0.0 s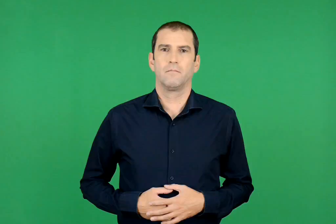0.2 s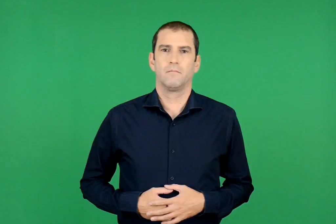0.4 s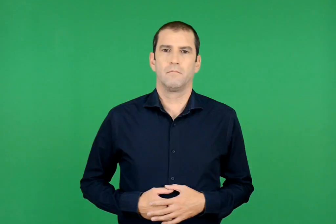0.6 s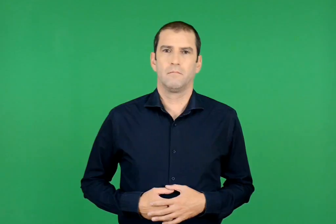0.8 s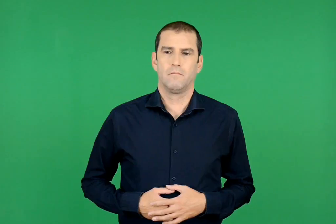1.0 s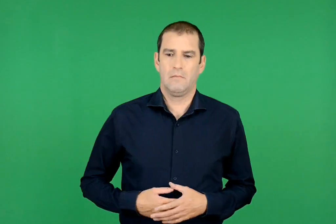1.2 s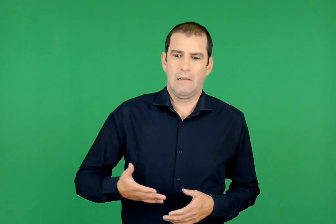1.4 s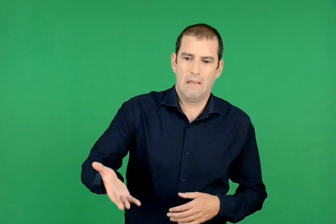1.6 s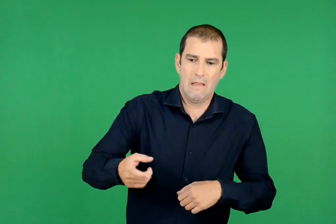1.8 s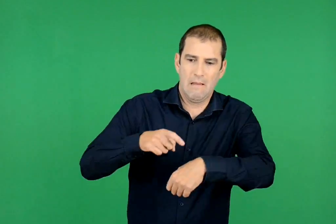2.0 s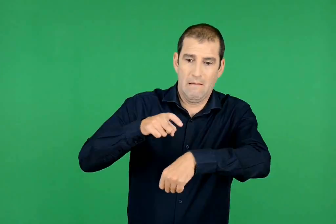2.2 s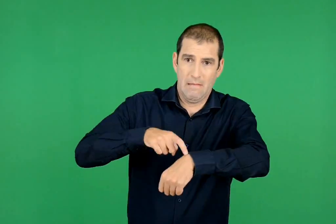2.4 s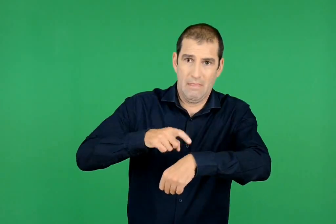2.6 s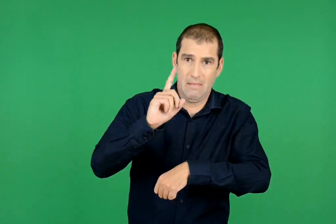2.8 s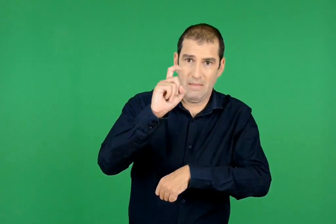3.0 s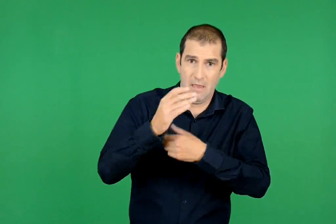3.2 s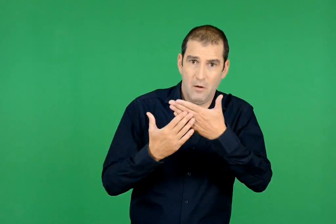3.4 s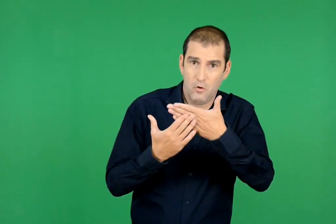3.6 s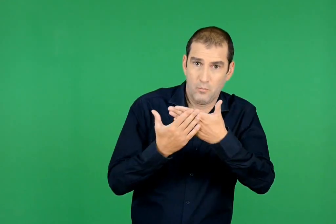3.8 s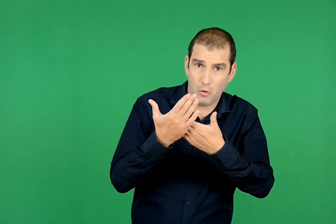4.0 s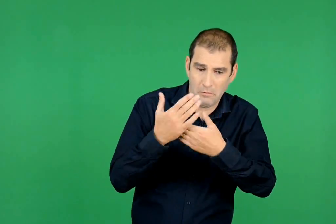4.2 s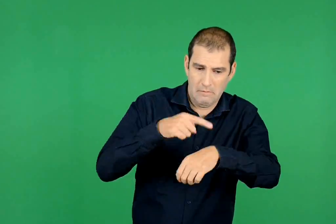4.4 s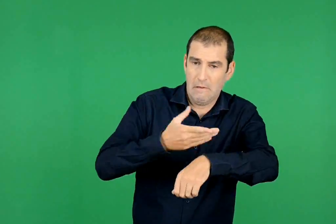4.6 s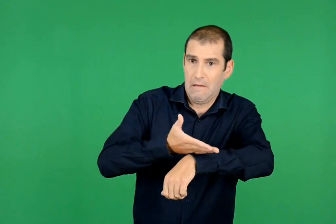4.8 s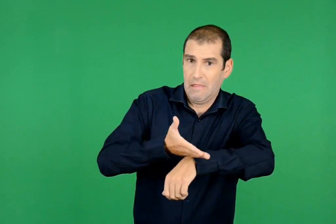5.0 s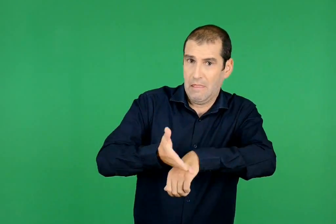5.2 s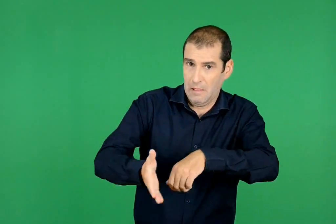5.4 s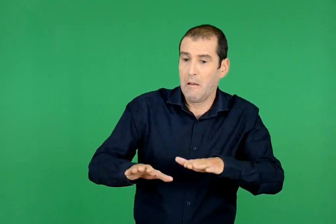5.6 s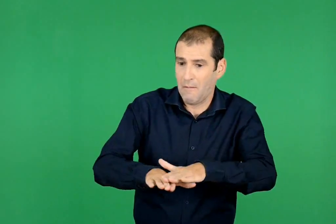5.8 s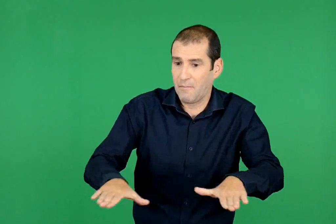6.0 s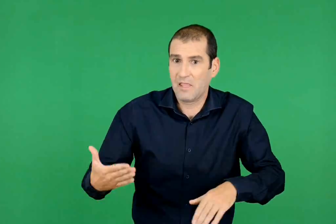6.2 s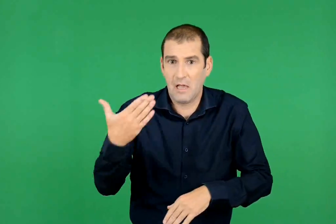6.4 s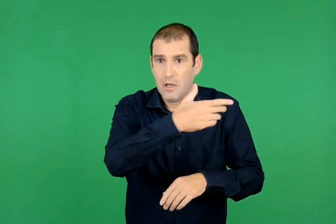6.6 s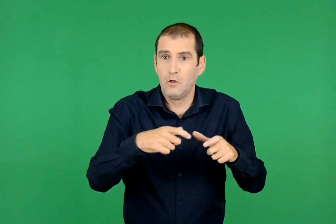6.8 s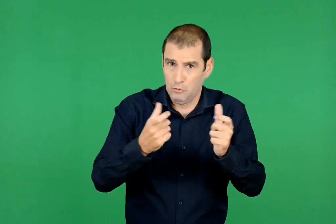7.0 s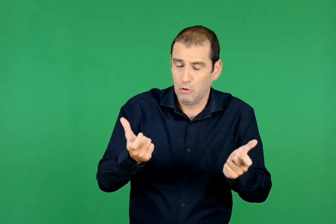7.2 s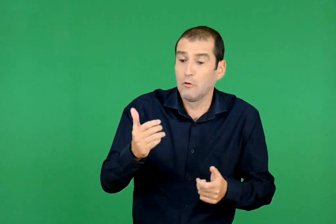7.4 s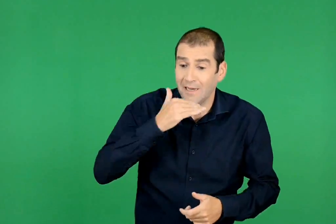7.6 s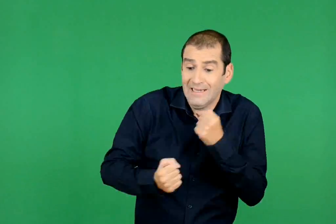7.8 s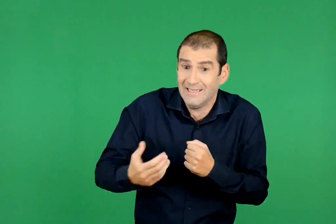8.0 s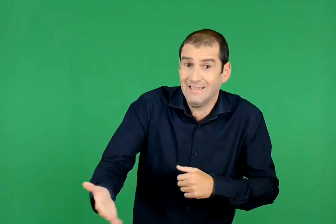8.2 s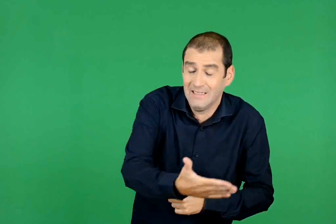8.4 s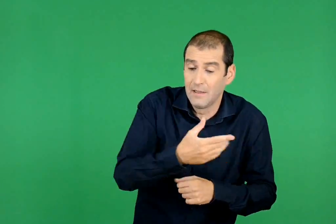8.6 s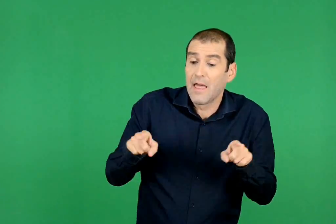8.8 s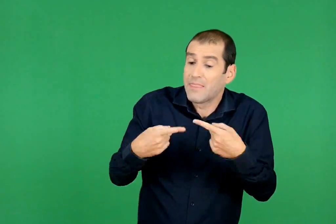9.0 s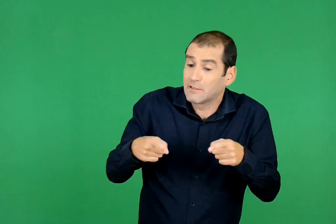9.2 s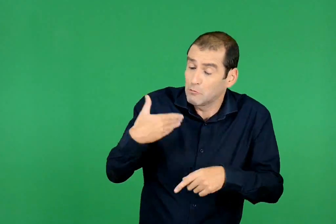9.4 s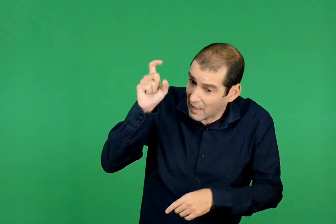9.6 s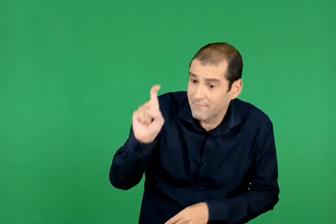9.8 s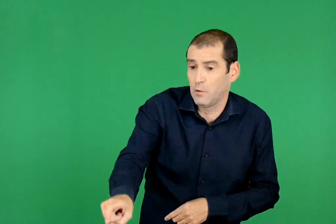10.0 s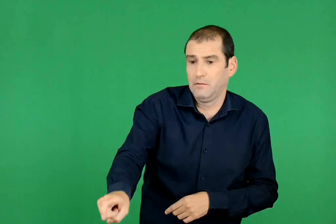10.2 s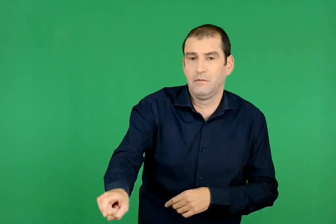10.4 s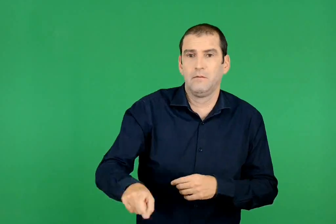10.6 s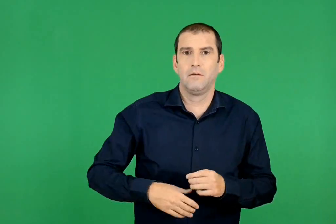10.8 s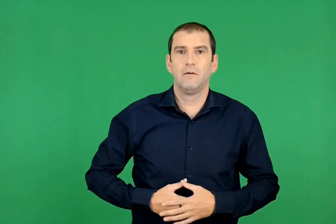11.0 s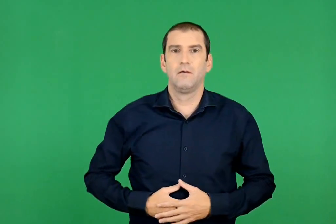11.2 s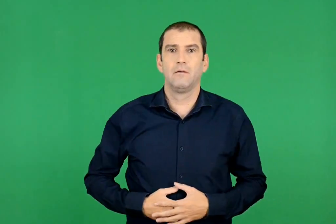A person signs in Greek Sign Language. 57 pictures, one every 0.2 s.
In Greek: τέτοια ώρα , στις δέκα το πρωί πάνε στο σχολείο τα καλά παιδιά ; τρέχα θα σε μαλώσει ο δάσκαλος
